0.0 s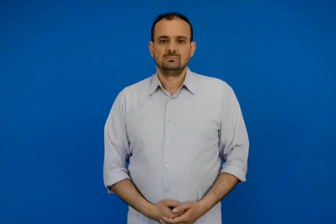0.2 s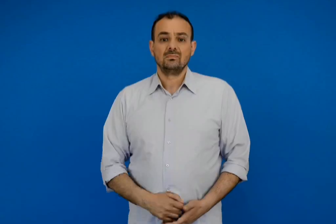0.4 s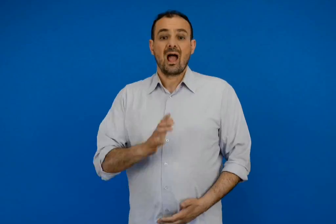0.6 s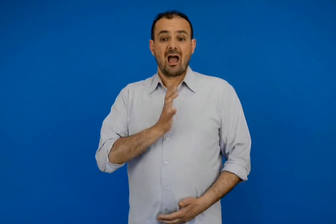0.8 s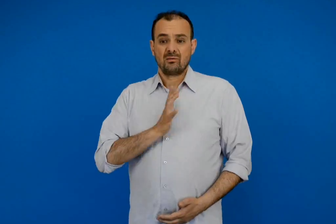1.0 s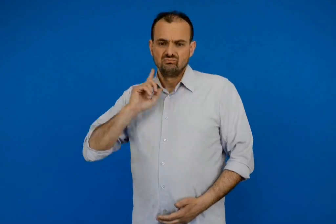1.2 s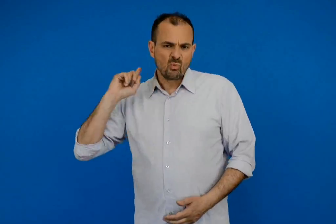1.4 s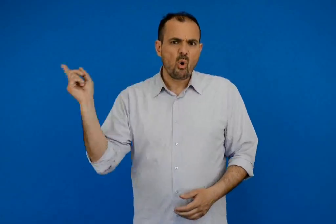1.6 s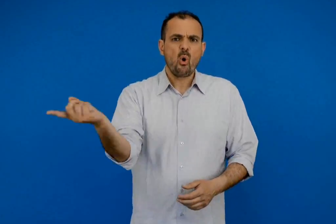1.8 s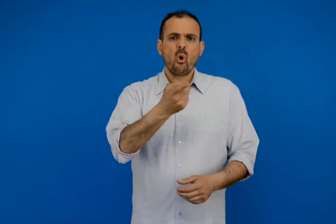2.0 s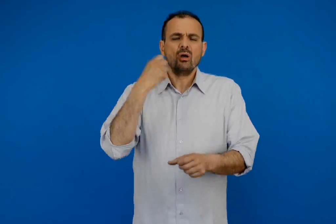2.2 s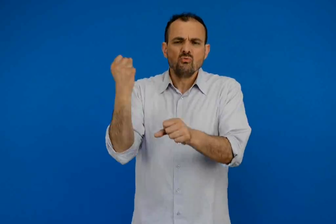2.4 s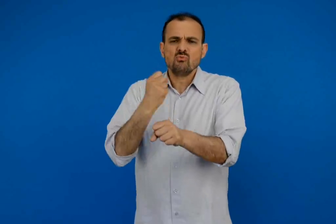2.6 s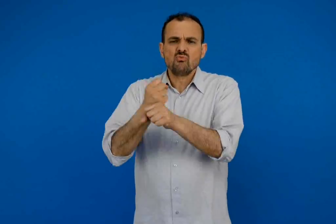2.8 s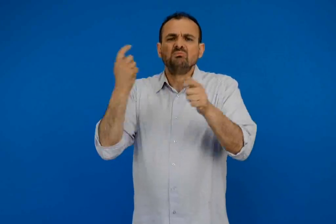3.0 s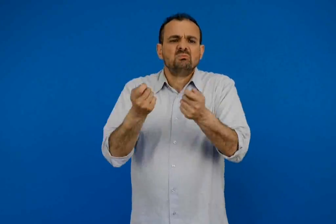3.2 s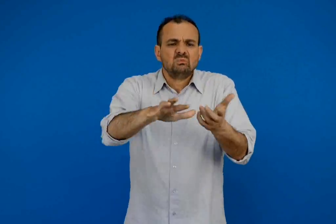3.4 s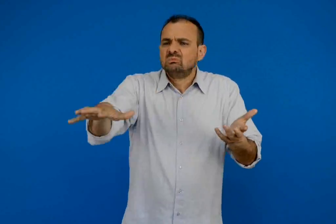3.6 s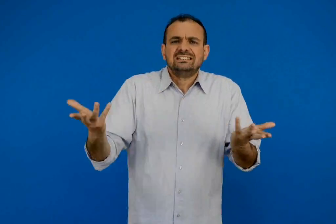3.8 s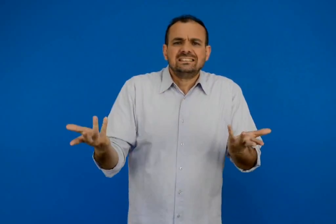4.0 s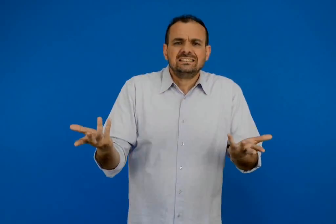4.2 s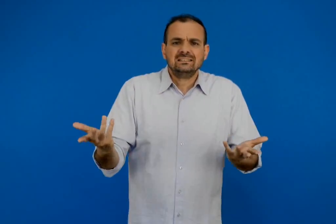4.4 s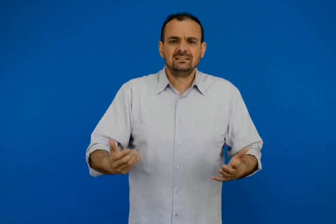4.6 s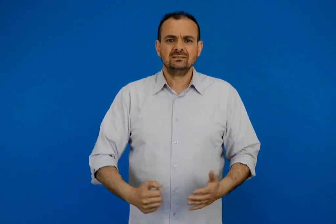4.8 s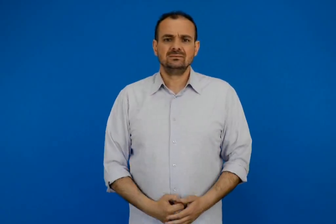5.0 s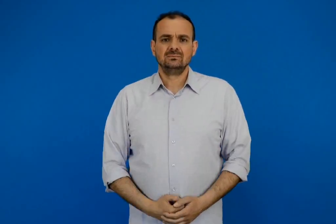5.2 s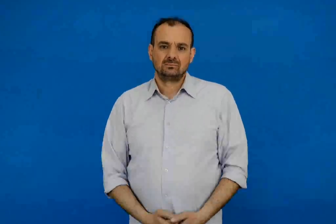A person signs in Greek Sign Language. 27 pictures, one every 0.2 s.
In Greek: τι δουλείες κάνουν οι άνθρωποι ;
